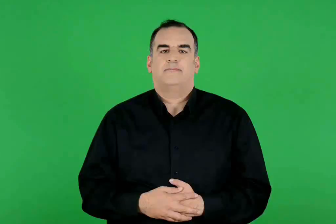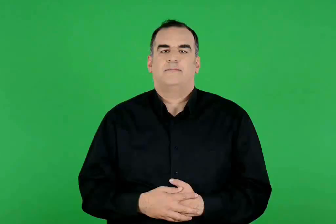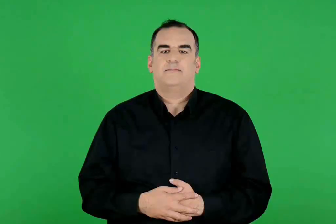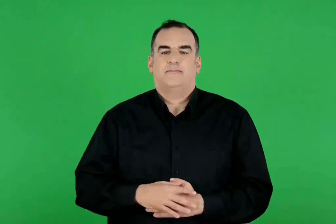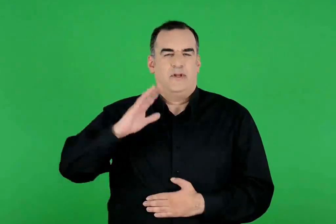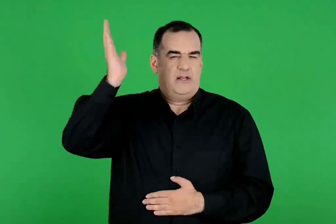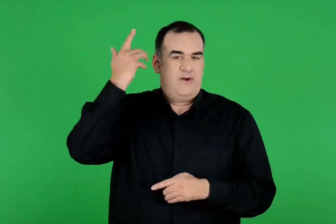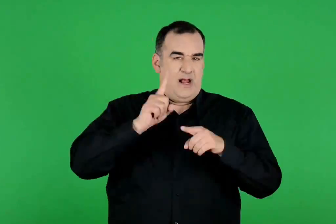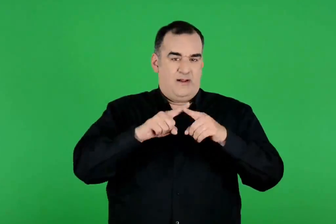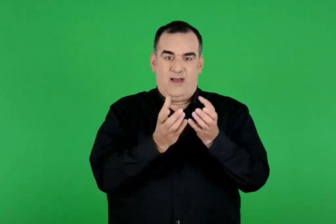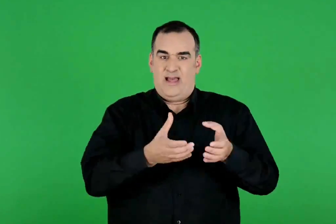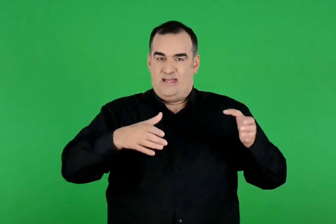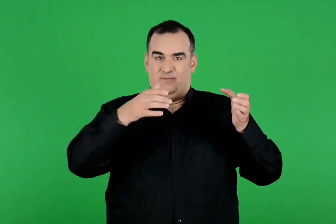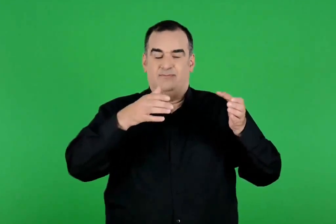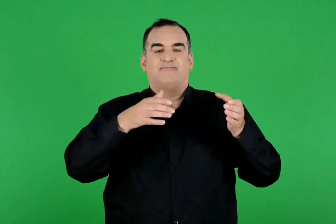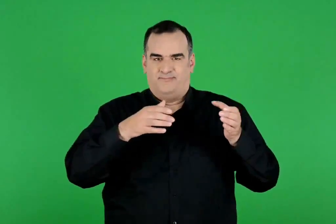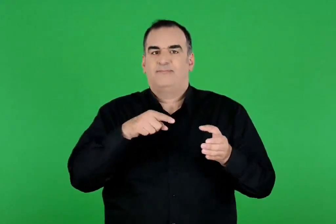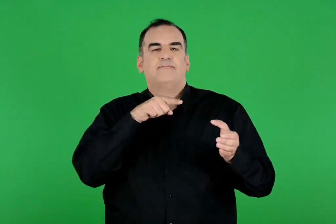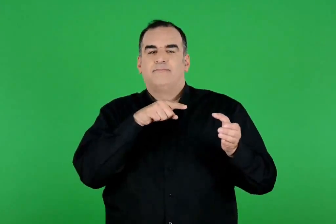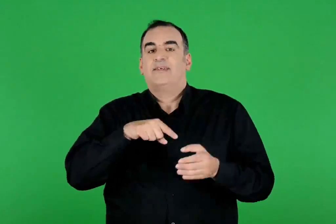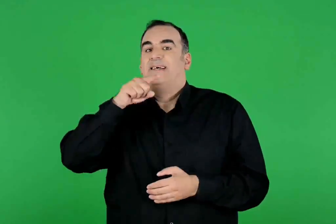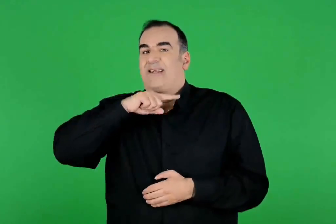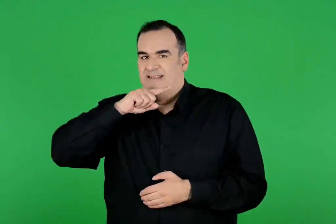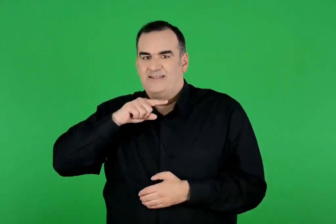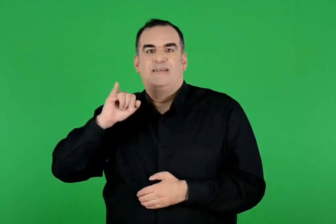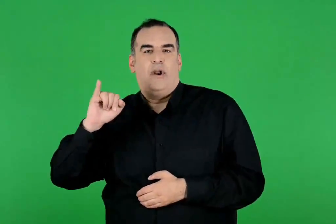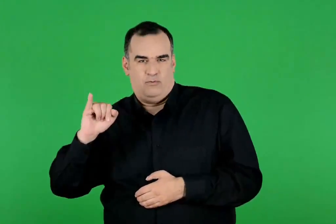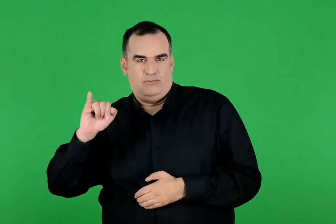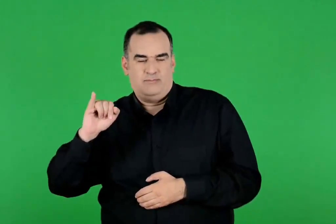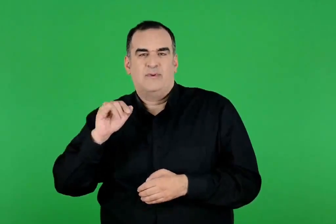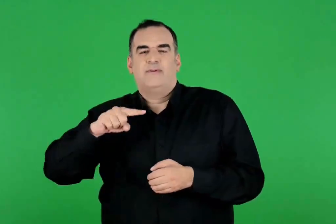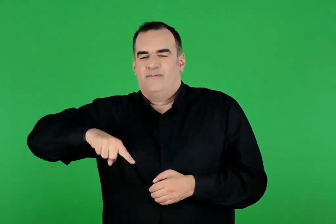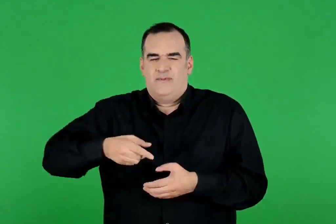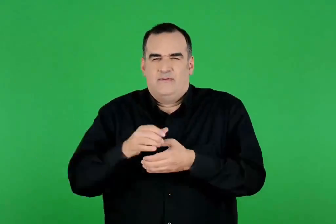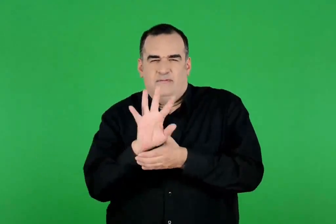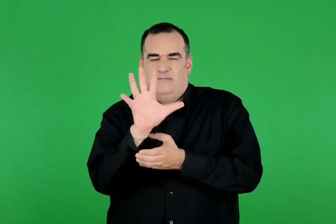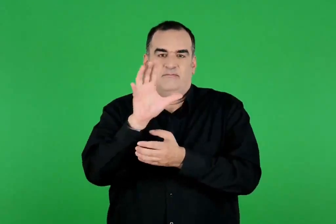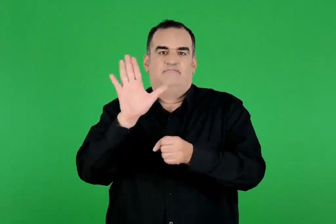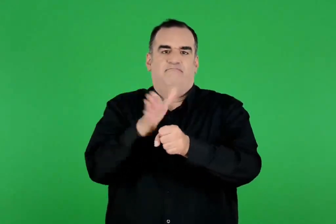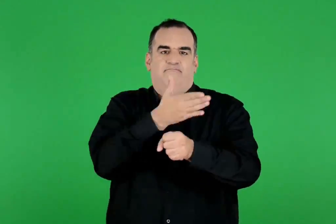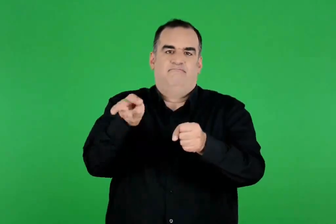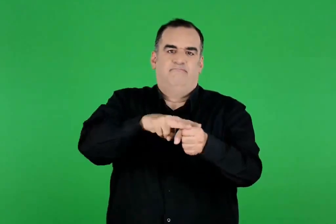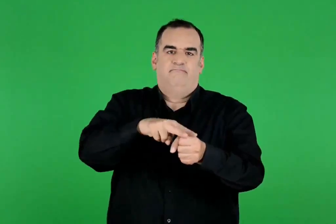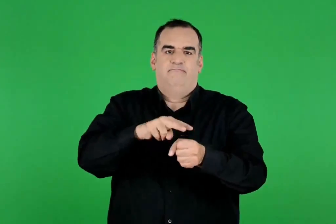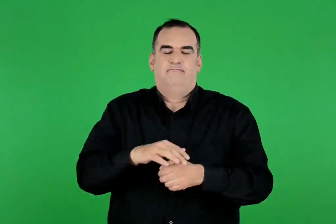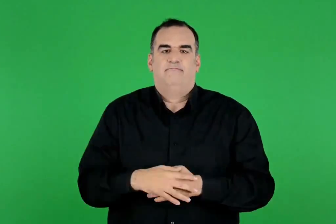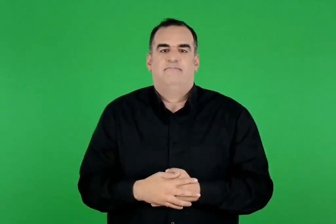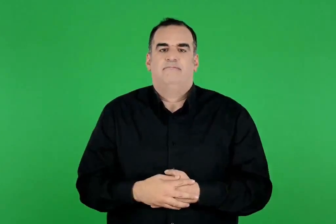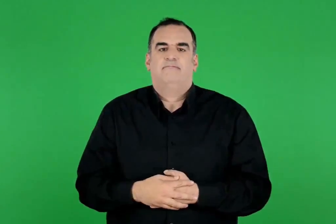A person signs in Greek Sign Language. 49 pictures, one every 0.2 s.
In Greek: ο ηρακλής και ο ιόλαος εξοντώνουν τη λερναία ύδρα. από αρχαίο ελληνικό αγγείο
